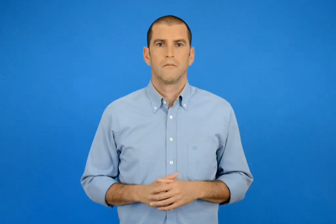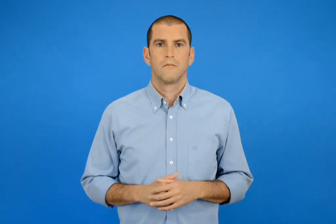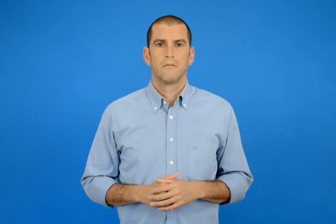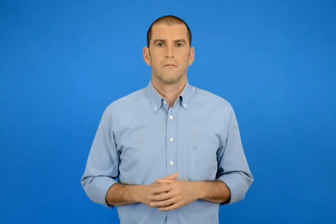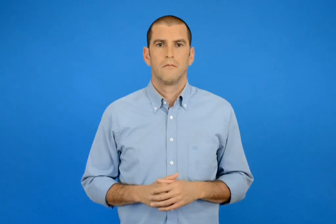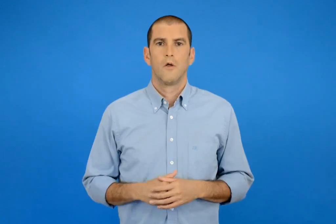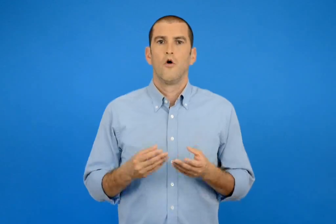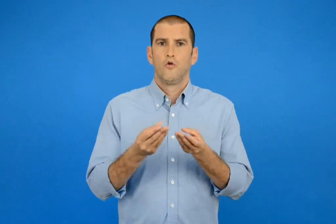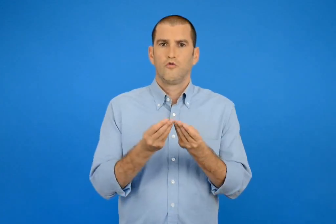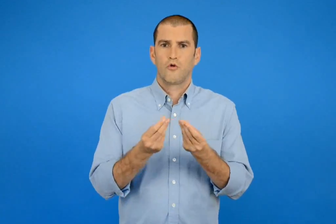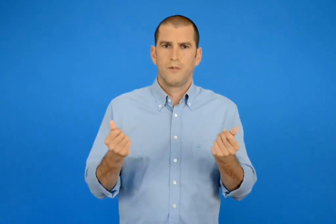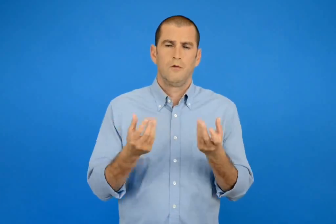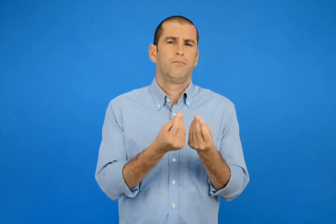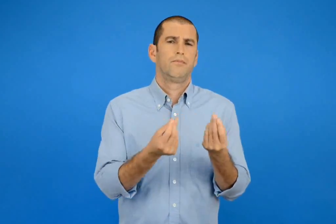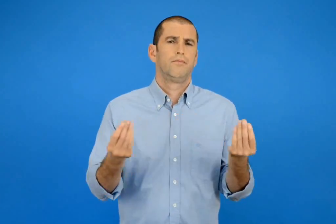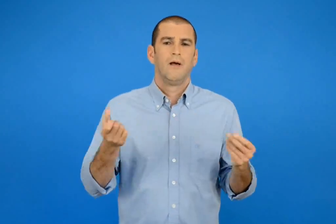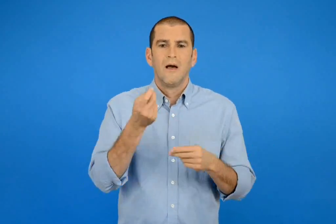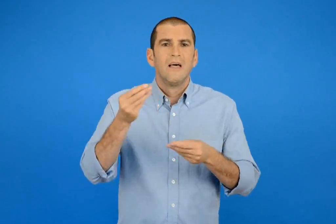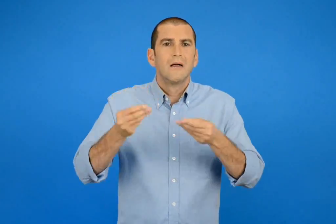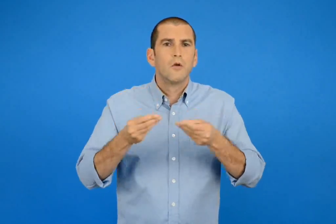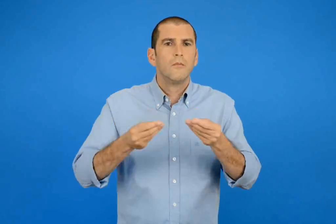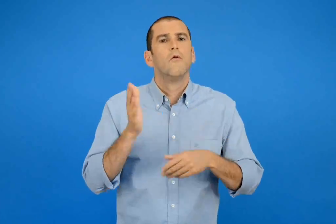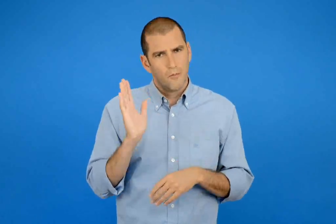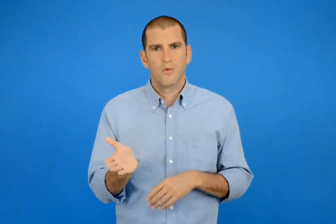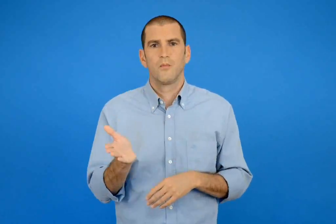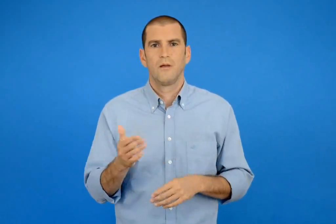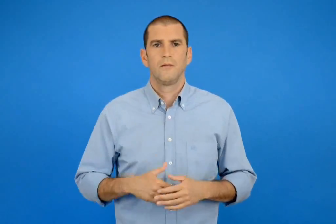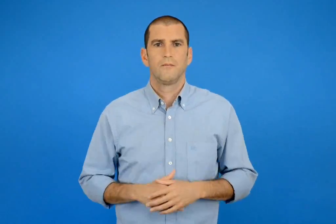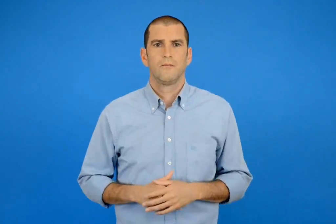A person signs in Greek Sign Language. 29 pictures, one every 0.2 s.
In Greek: υπάρχουν πολλοί τρόποι να υπολογίσουμε
